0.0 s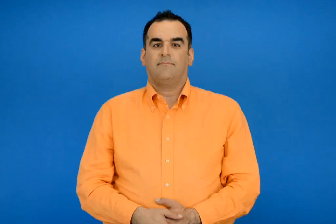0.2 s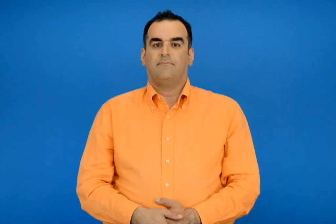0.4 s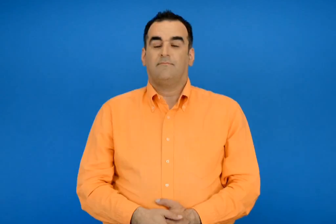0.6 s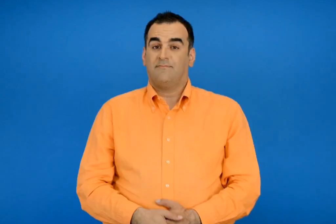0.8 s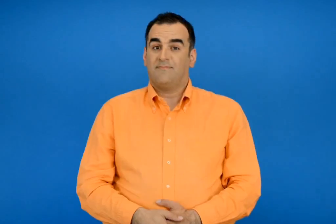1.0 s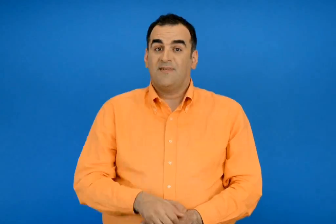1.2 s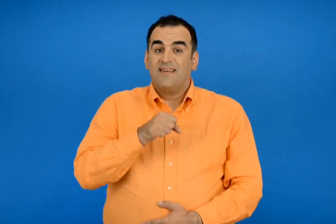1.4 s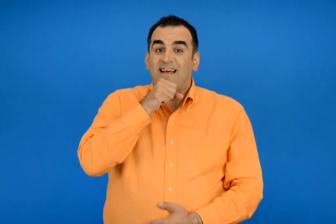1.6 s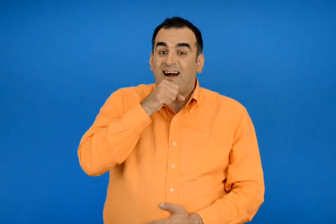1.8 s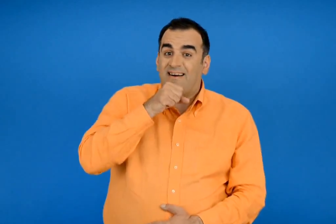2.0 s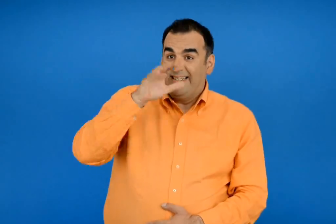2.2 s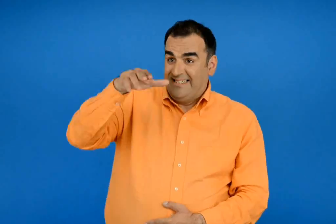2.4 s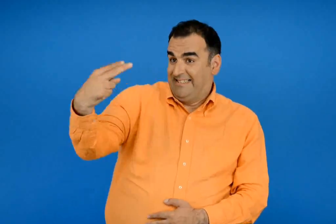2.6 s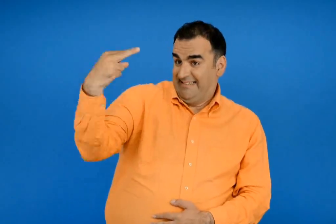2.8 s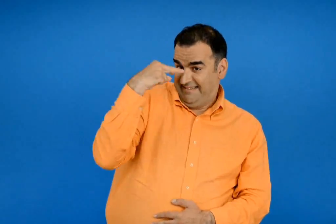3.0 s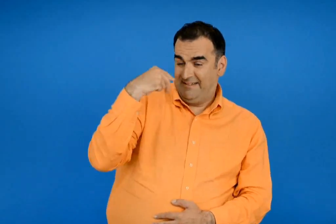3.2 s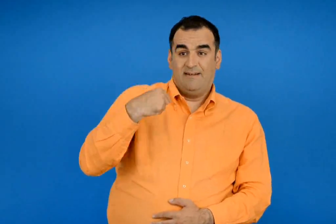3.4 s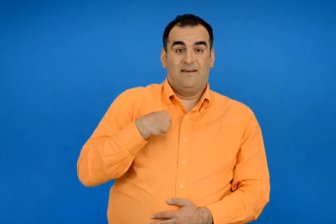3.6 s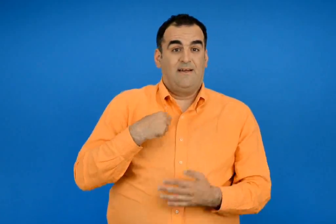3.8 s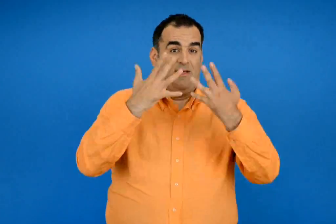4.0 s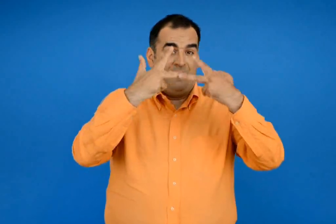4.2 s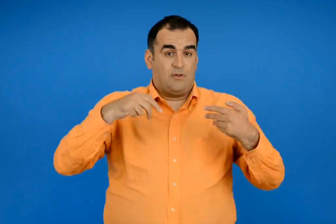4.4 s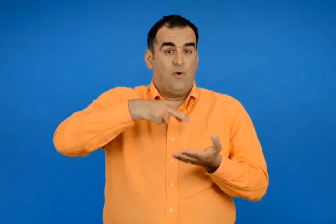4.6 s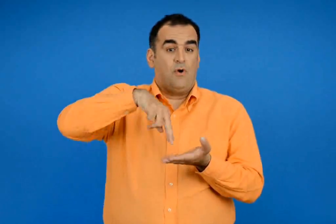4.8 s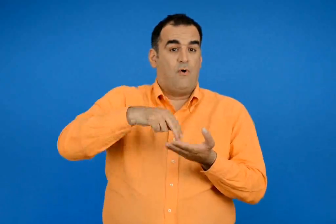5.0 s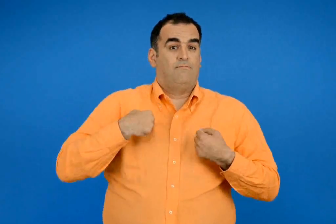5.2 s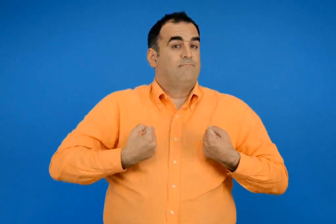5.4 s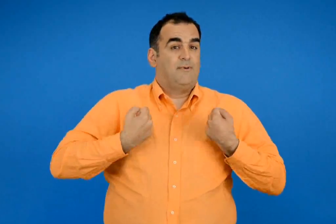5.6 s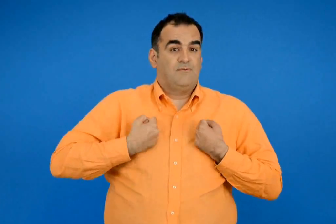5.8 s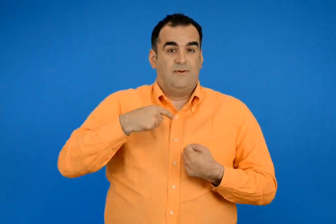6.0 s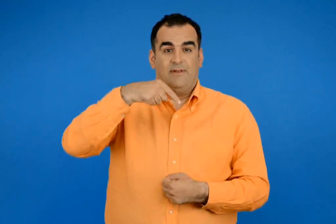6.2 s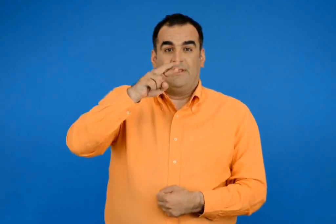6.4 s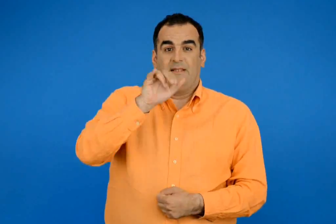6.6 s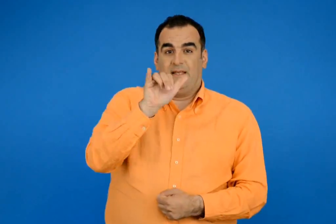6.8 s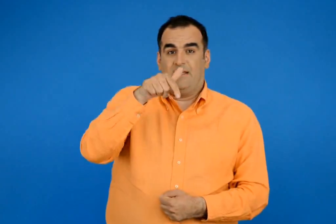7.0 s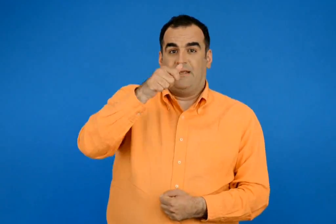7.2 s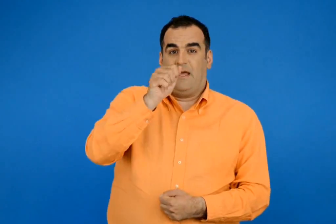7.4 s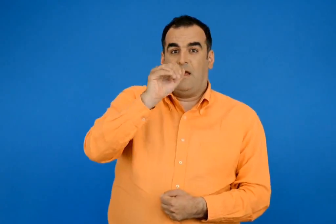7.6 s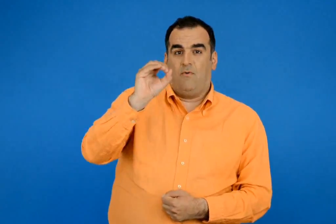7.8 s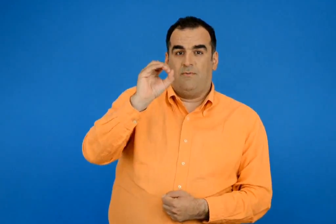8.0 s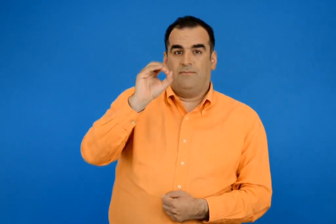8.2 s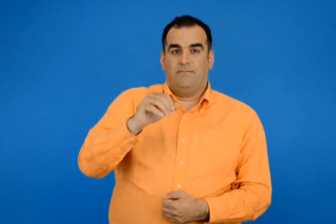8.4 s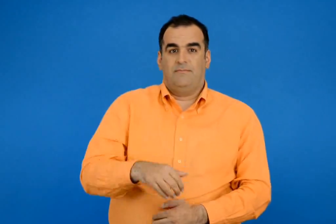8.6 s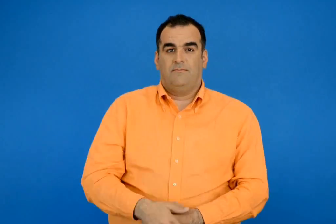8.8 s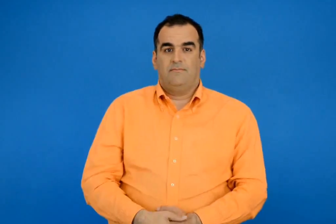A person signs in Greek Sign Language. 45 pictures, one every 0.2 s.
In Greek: γιαγιά θα έρθεις να με δεις ; παίζω τον τρυγαιο
